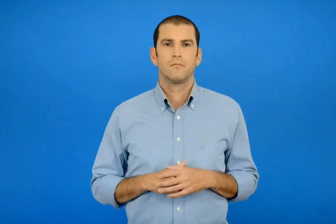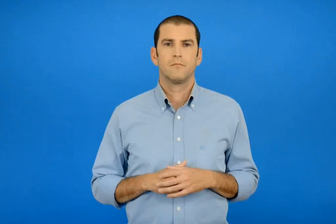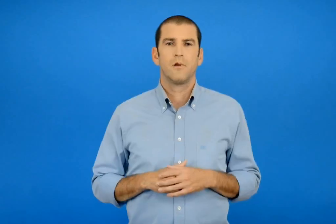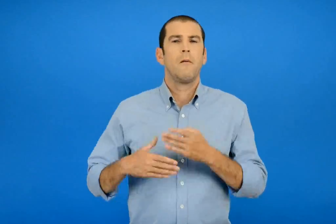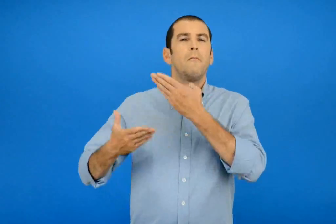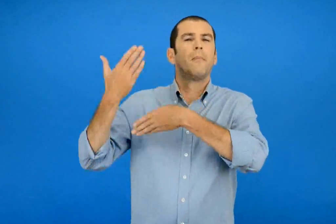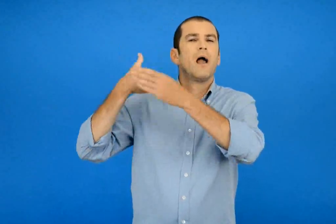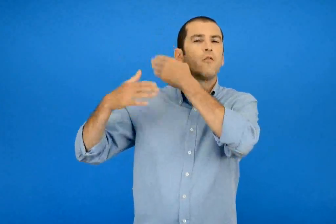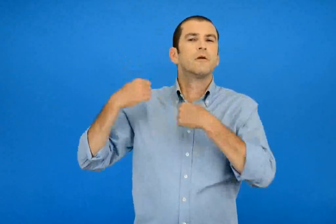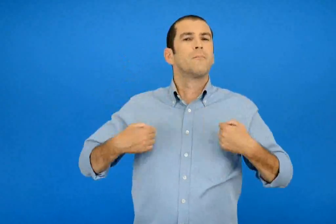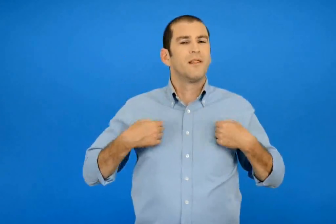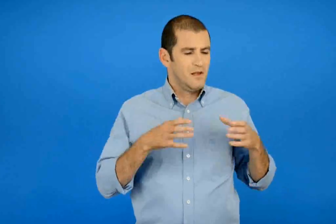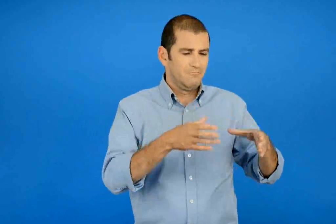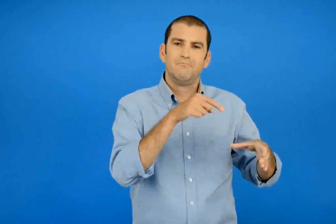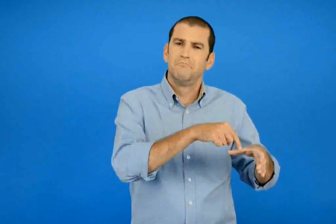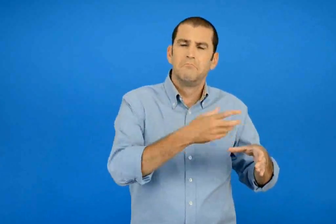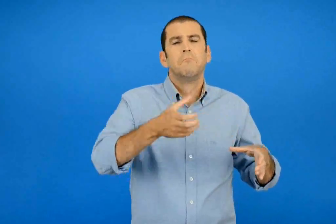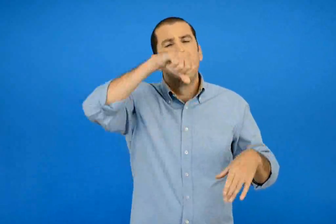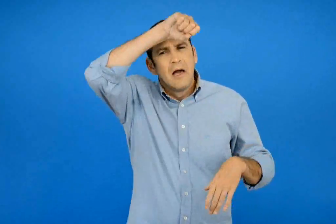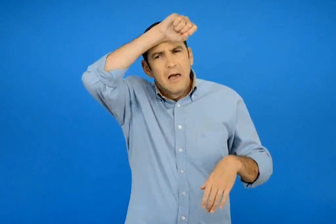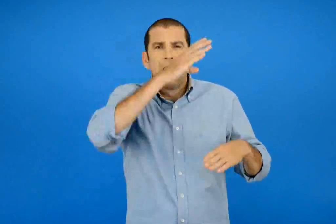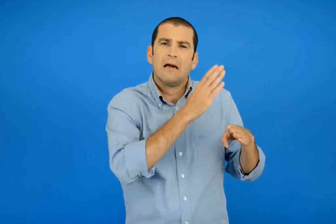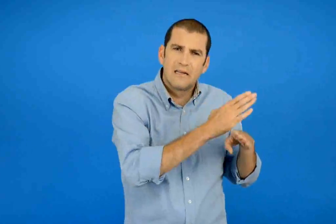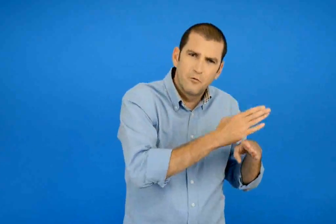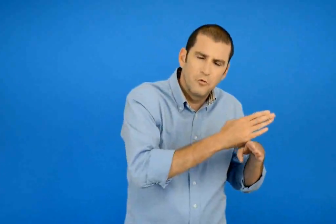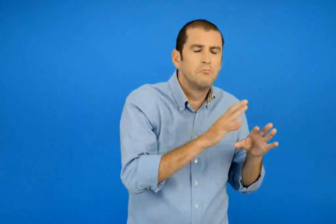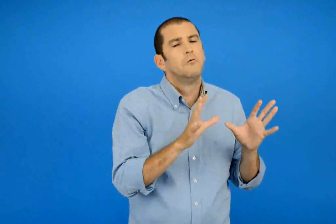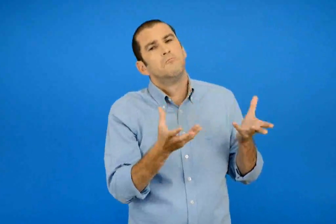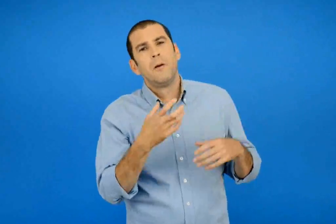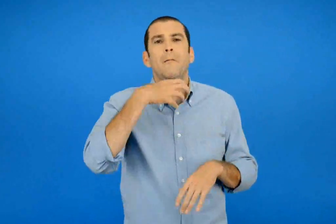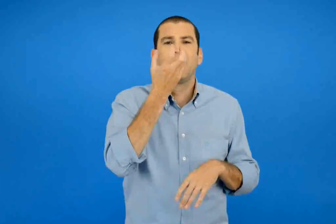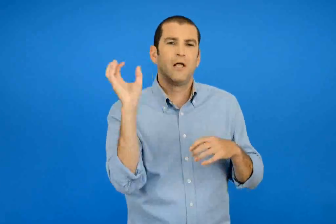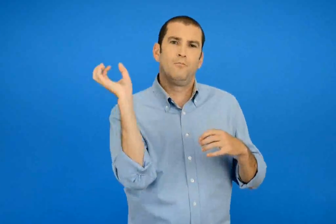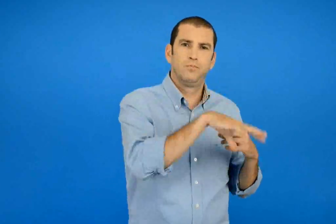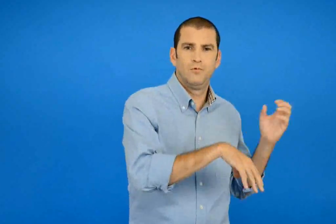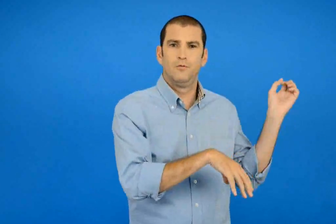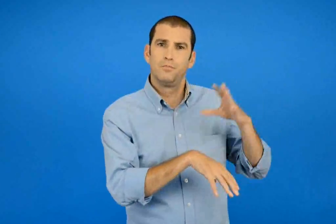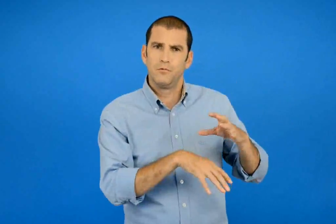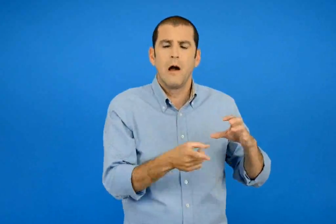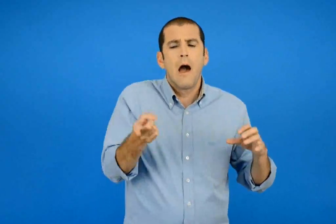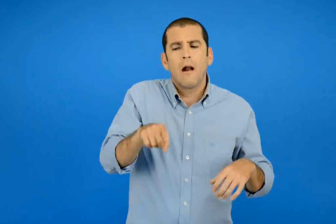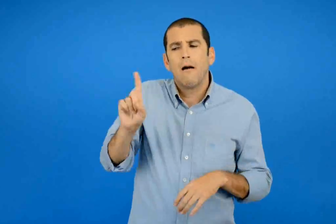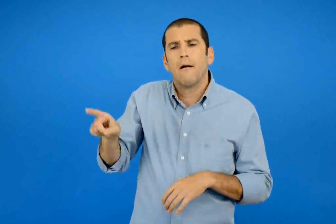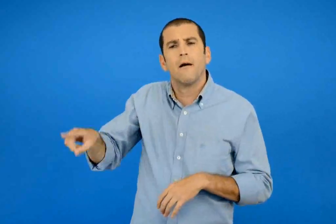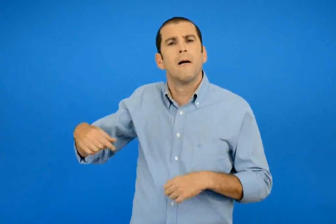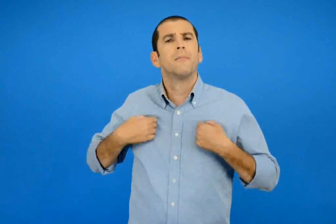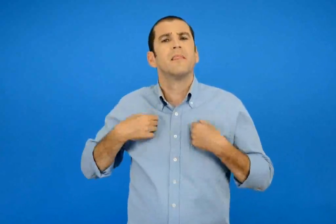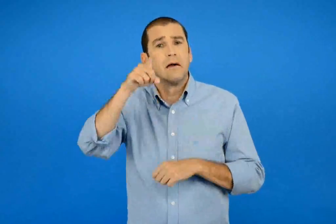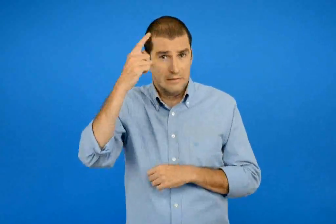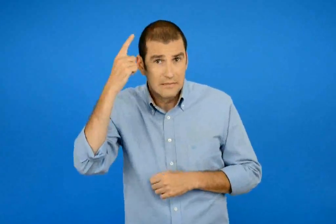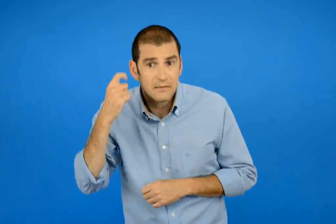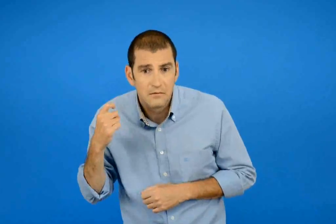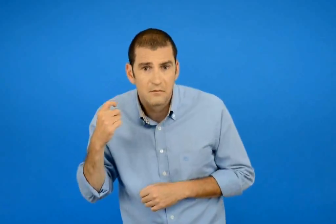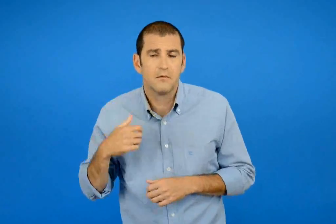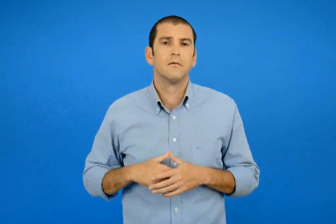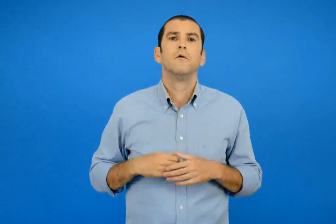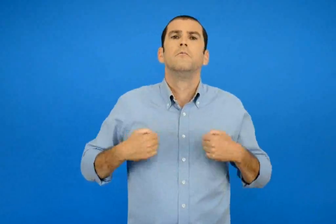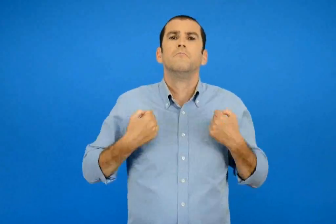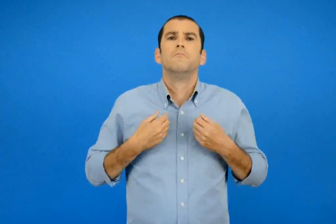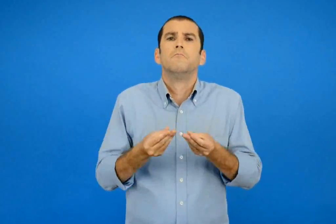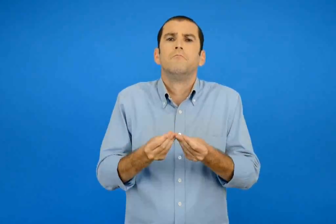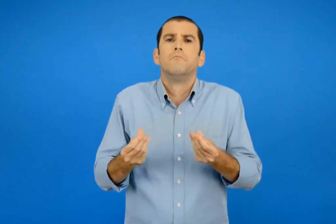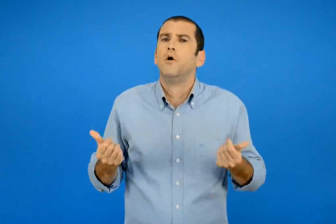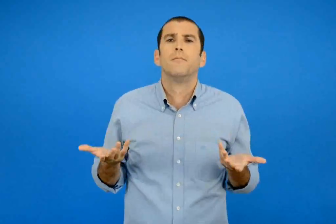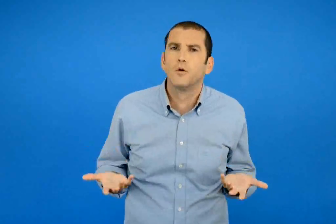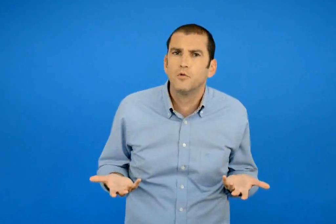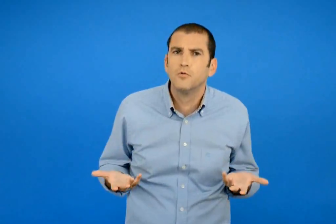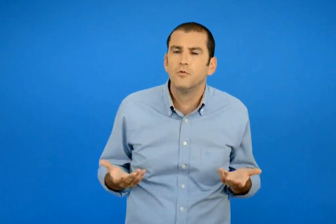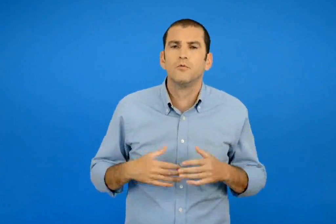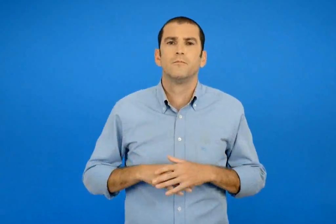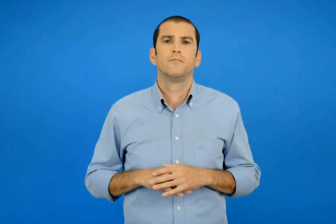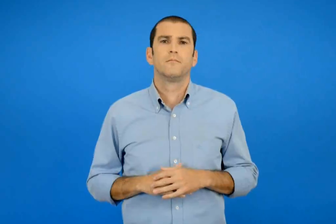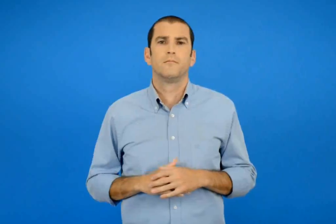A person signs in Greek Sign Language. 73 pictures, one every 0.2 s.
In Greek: γνωρίζεις άλλα παραδοσιακά παιχνίδια εκτός από το κρυφτό η τα μήλα ; πως παίζονται ;
